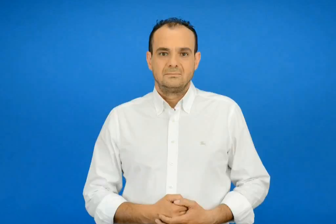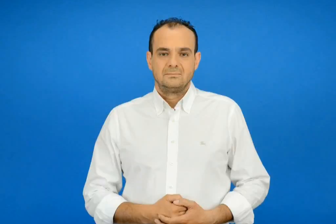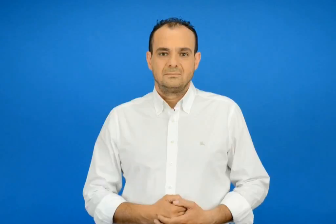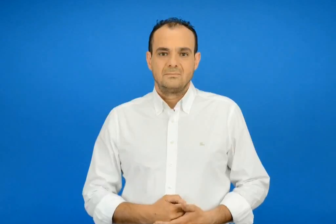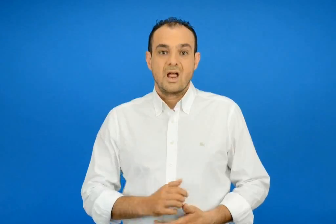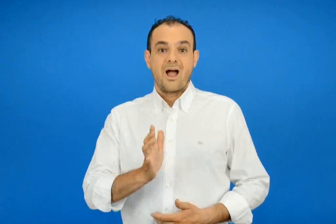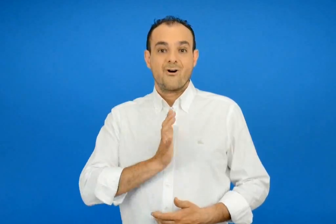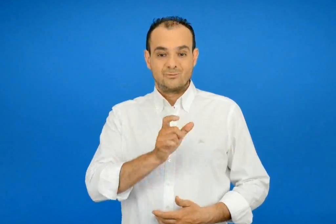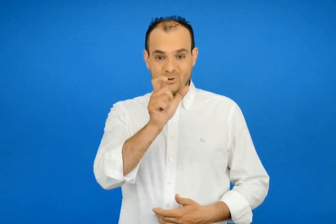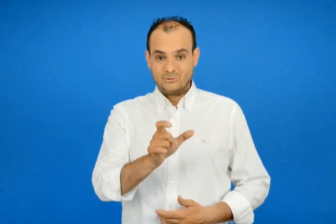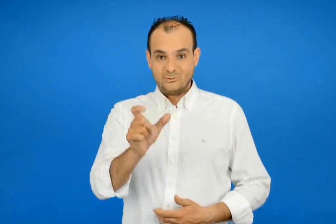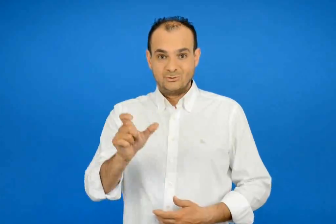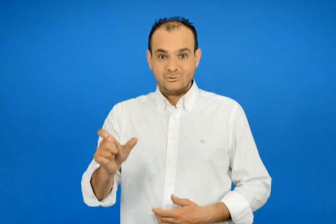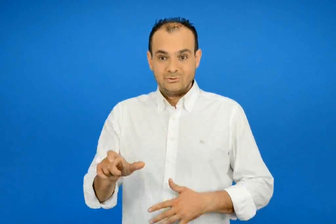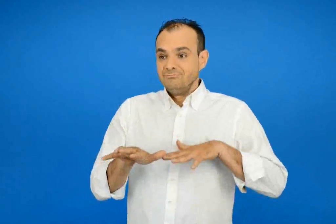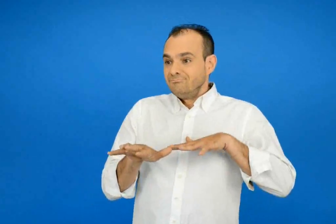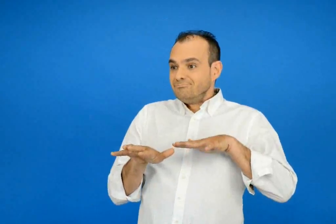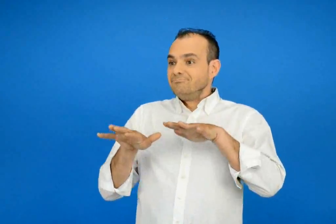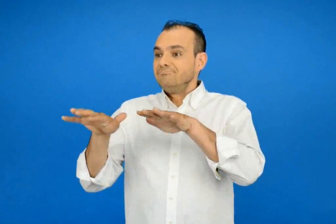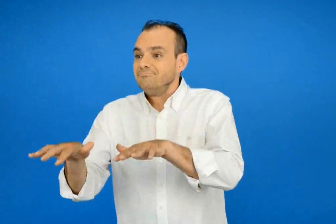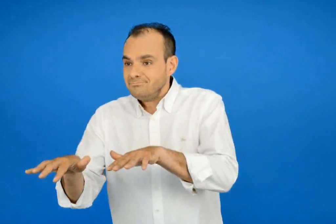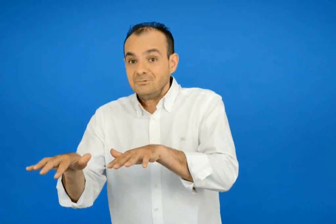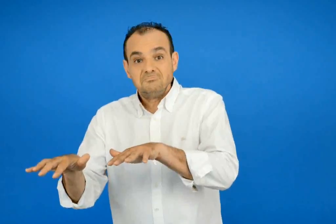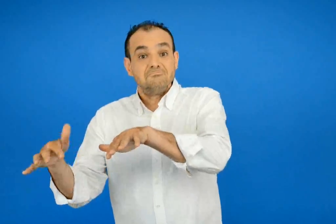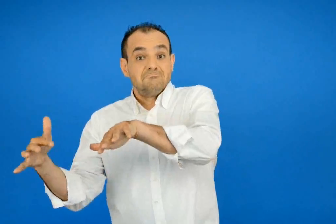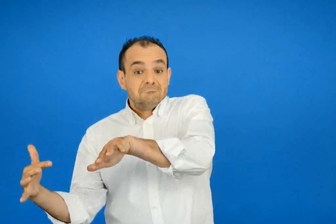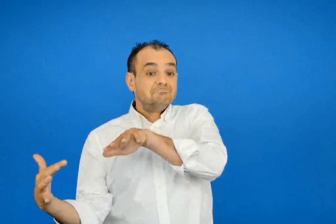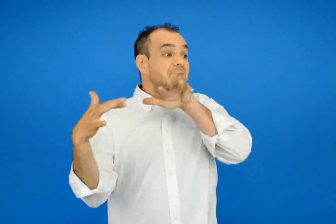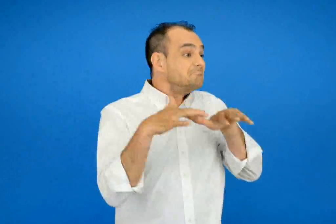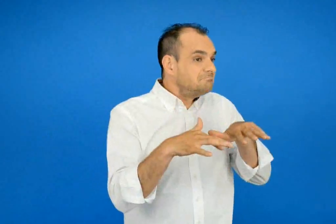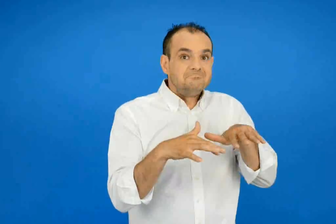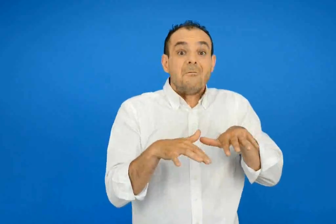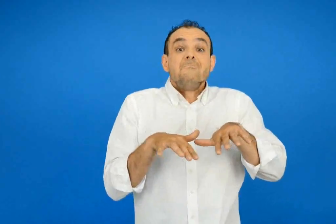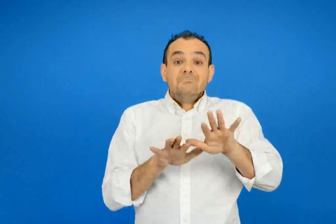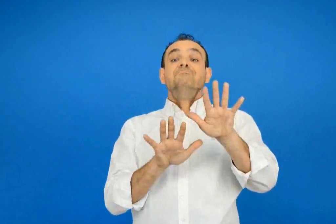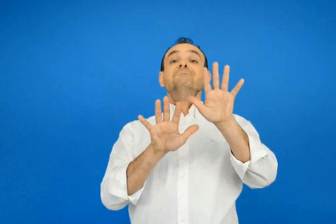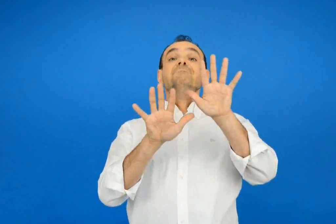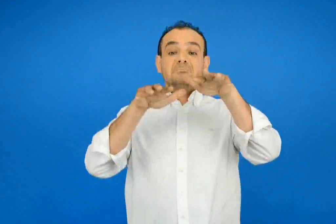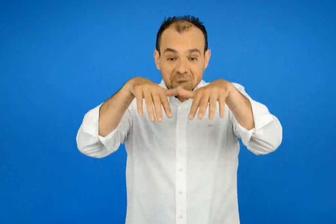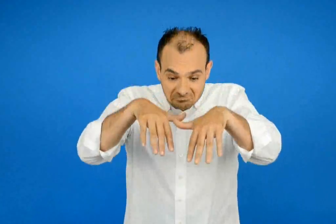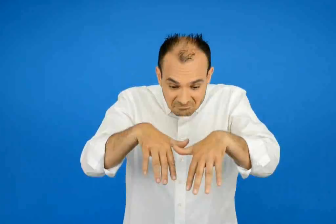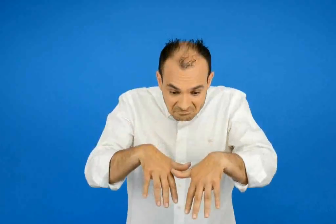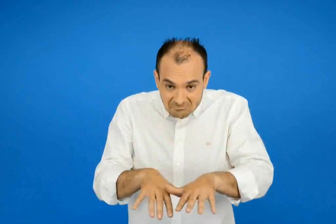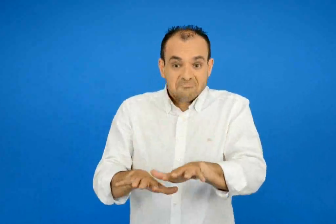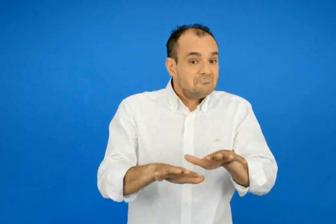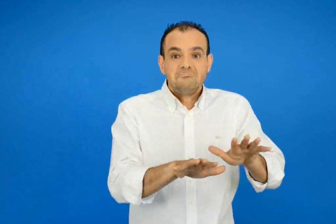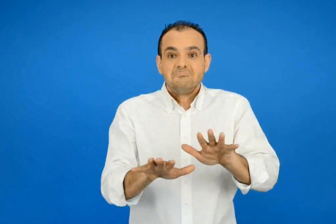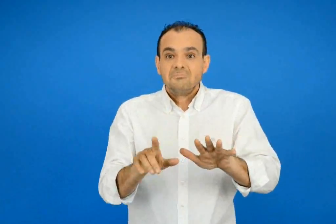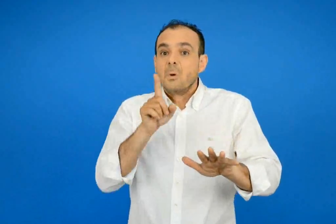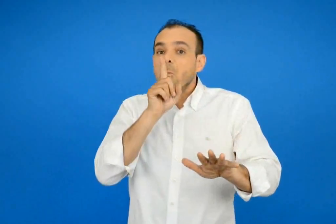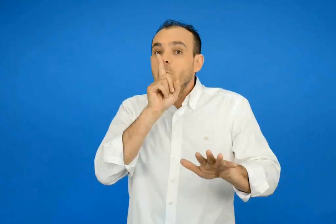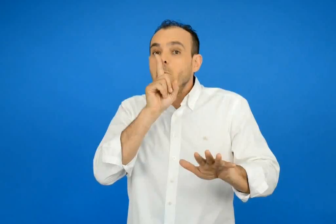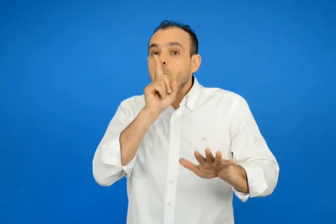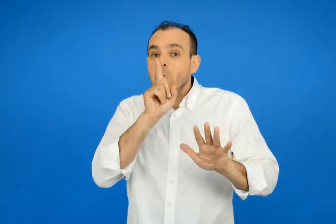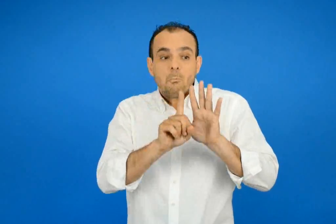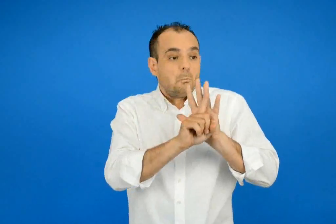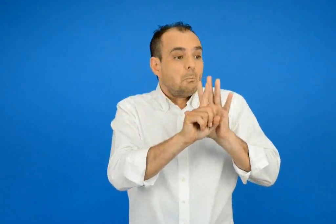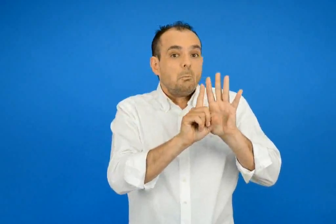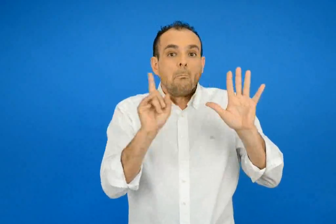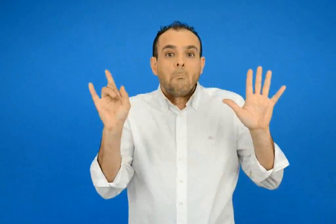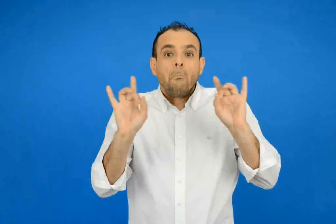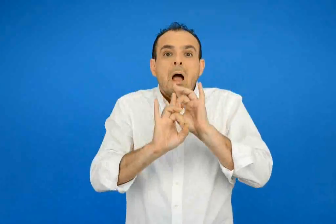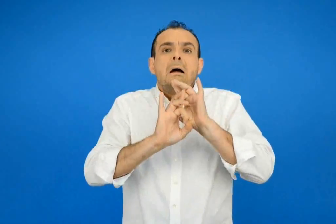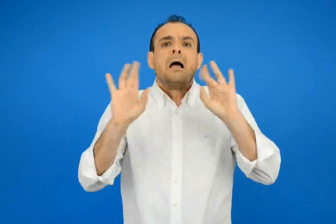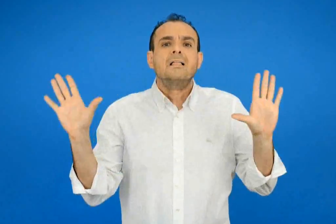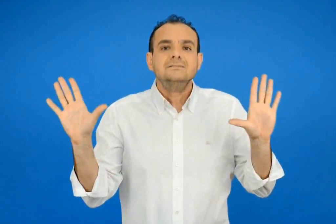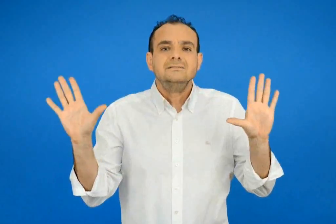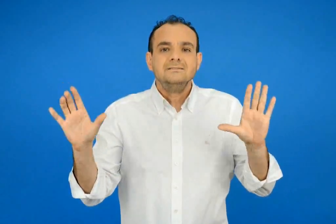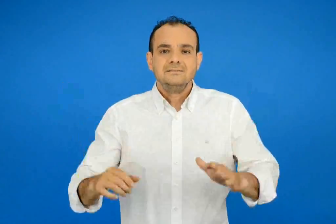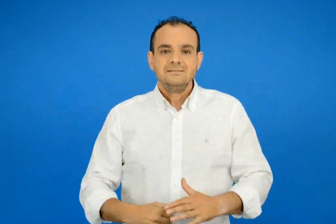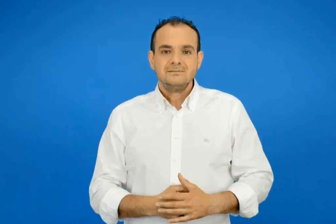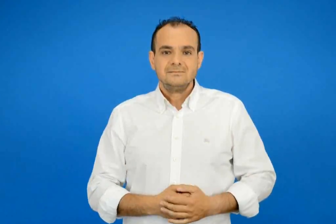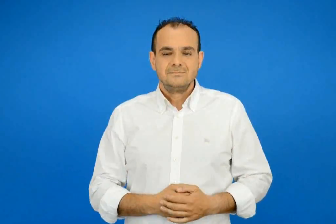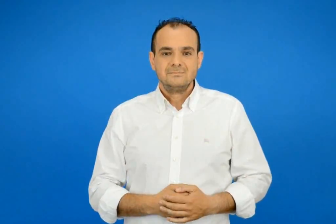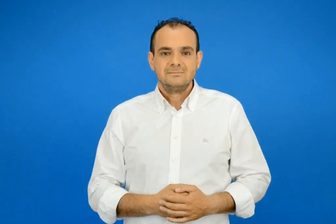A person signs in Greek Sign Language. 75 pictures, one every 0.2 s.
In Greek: κόσμος μπαίνει κόσμος βγαίνει και ανεβοκατεβαίνει και κανένας δε σωπαίνει
